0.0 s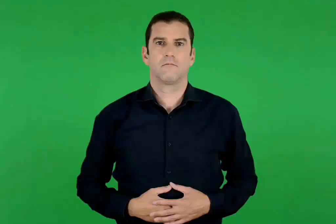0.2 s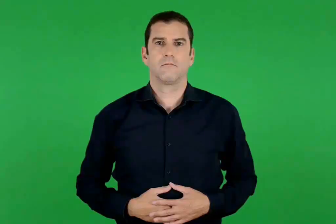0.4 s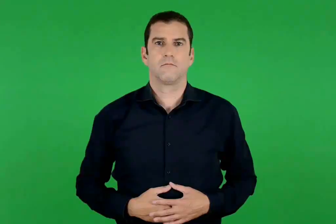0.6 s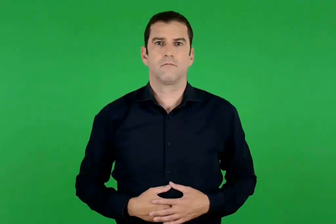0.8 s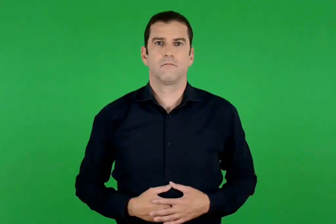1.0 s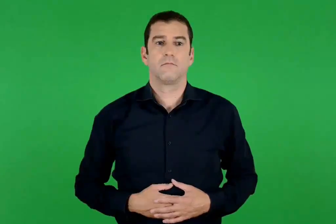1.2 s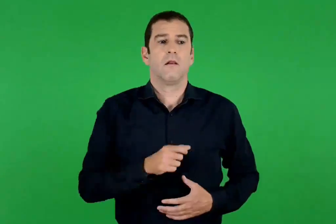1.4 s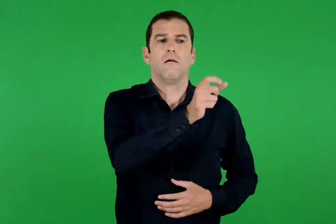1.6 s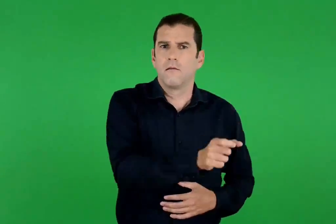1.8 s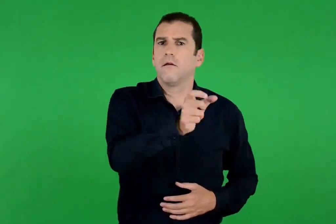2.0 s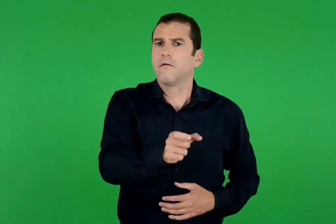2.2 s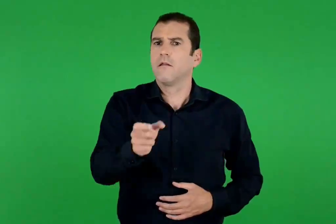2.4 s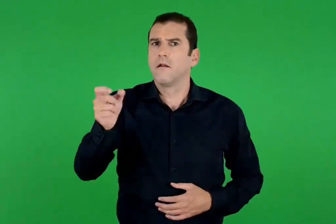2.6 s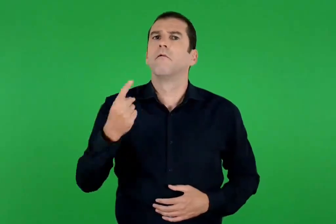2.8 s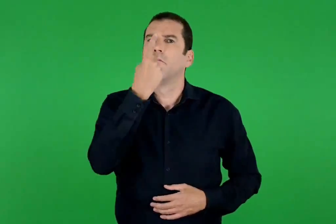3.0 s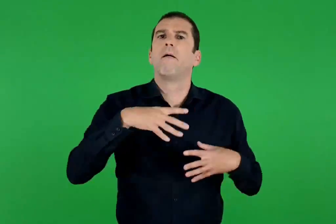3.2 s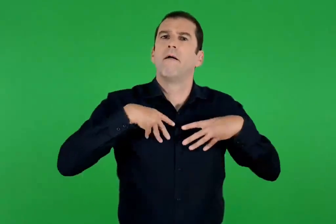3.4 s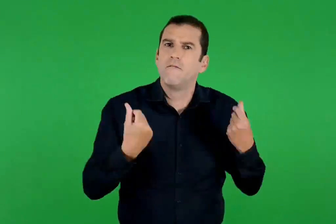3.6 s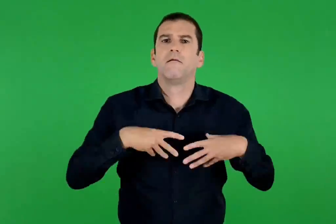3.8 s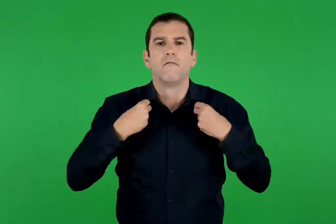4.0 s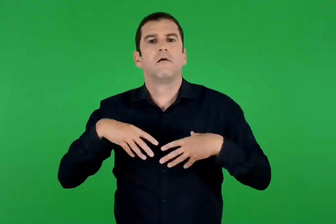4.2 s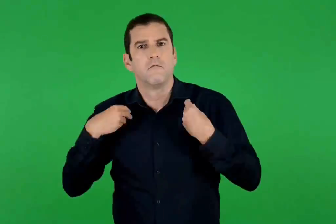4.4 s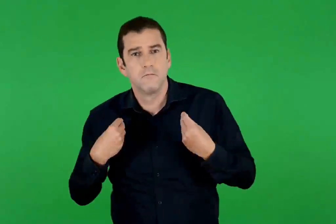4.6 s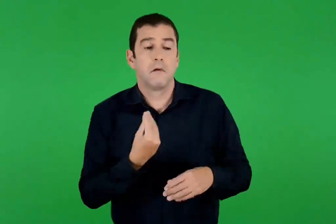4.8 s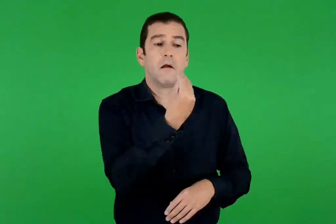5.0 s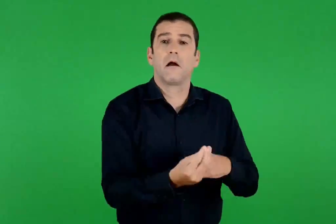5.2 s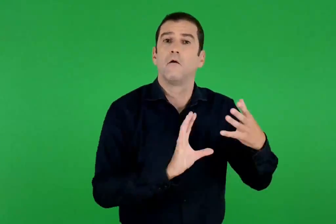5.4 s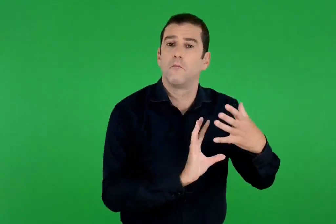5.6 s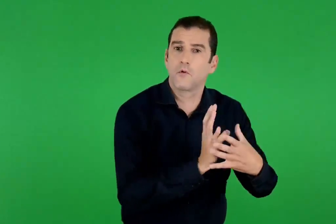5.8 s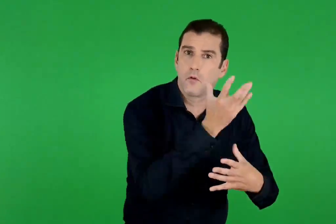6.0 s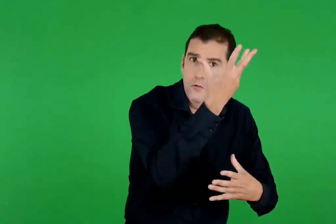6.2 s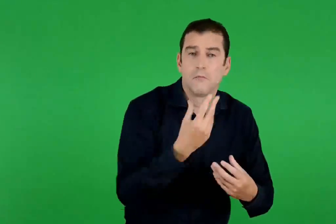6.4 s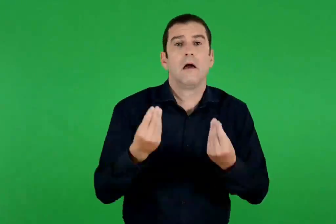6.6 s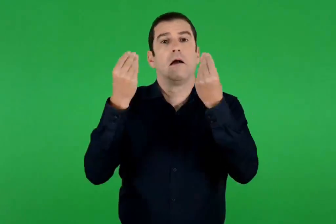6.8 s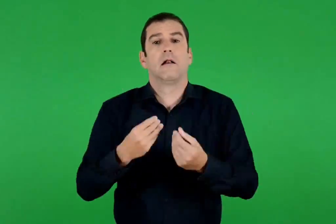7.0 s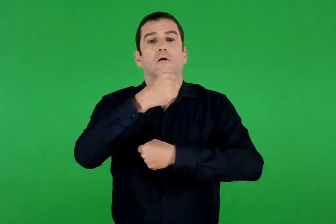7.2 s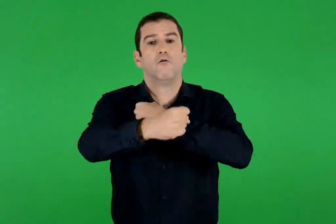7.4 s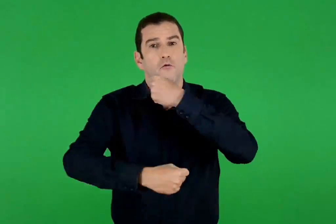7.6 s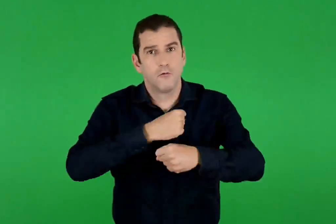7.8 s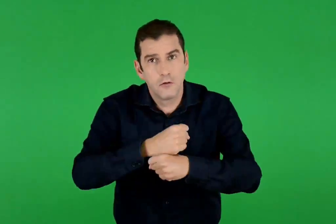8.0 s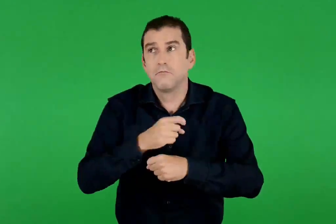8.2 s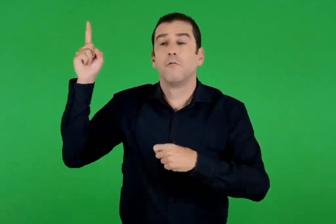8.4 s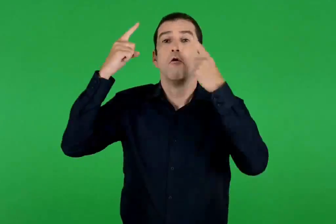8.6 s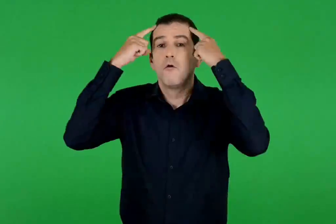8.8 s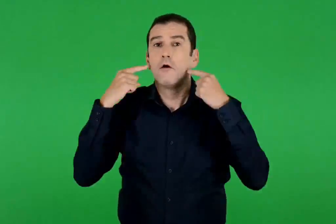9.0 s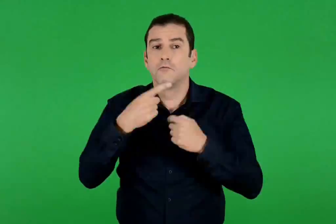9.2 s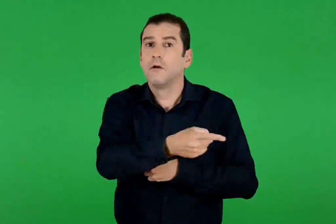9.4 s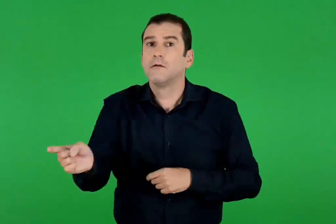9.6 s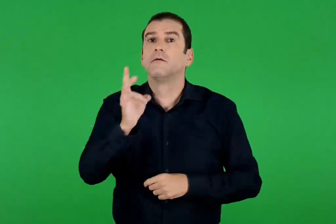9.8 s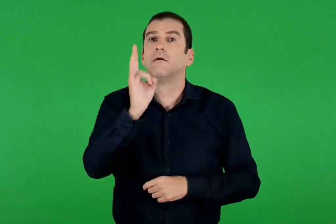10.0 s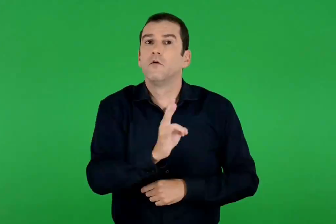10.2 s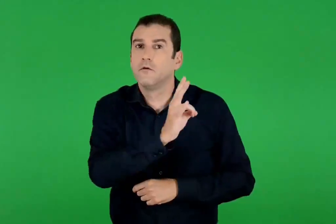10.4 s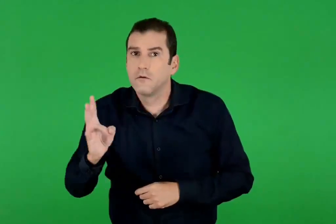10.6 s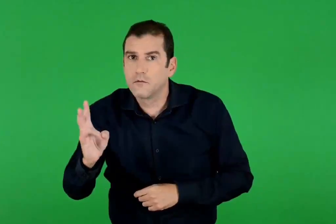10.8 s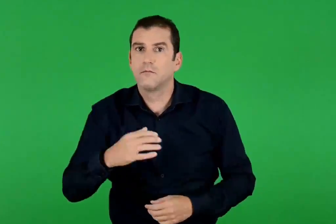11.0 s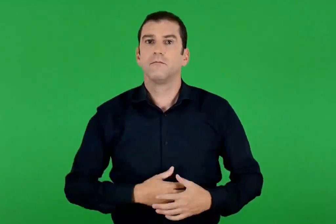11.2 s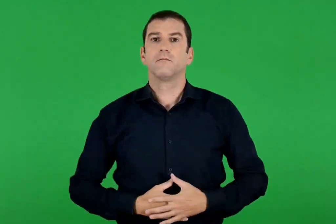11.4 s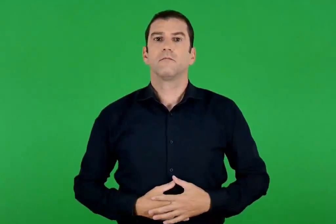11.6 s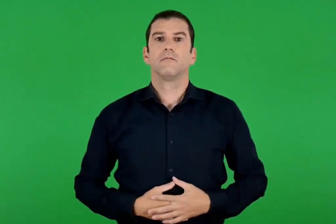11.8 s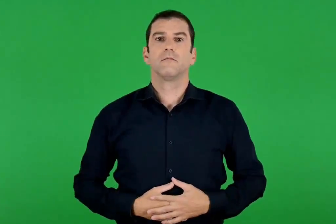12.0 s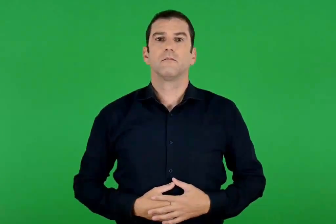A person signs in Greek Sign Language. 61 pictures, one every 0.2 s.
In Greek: για τον καθένα έχει και μια ευχή καλή πρόοδο , καλή χρονιά , ο θεός να σας ευλογεί
